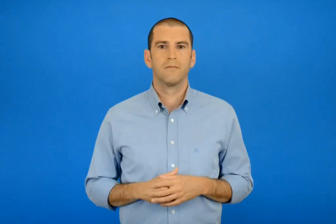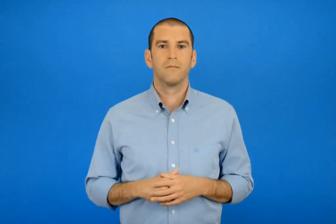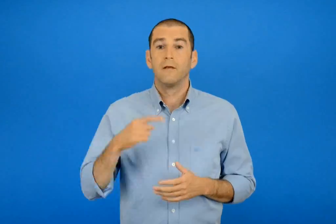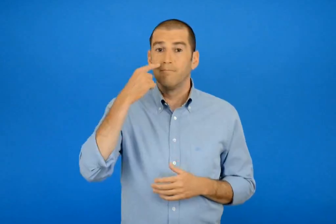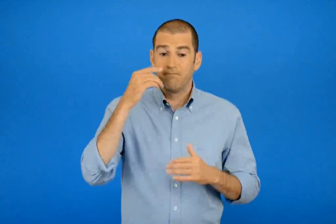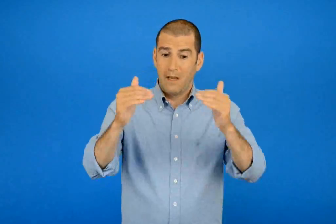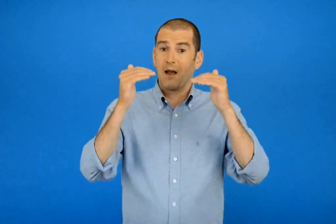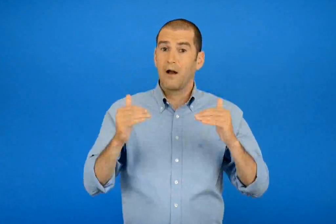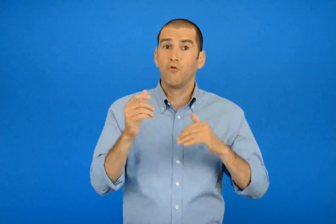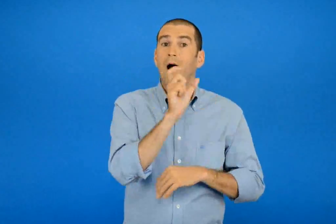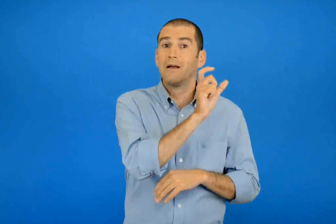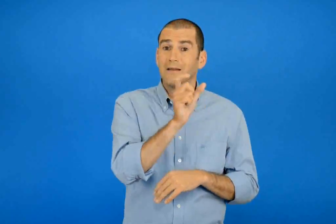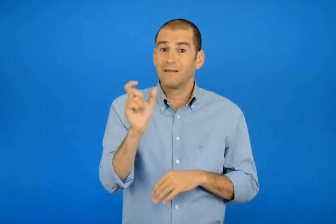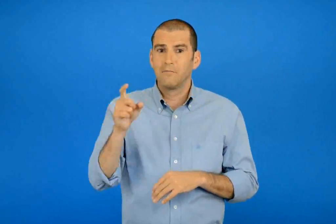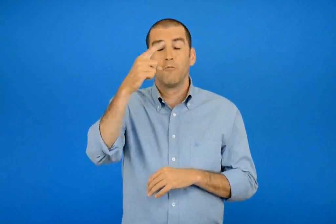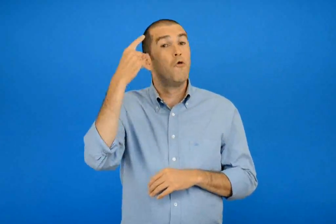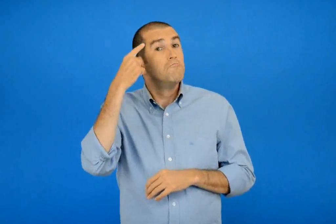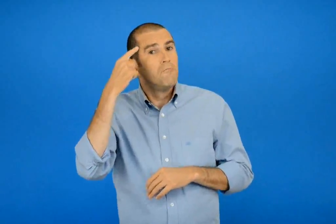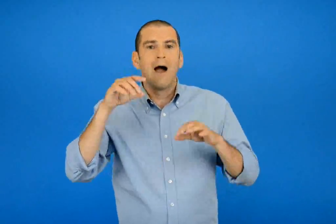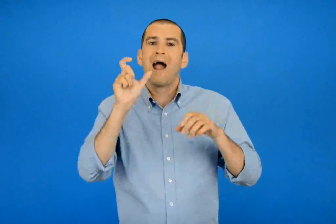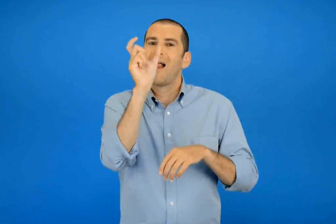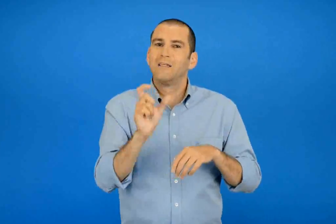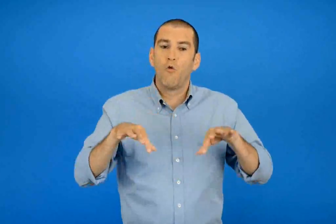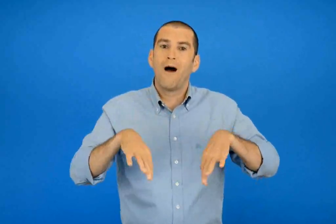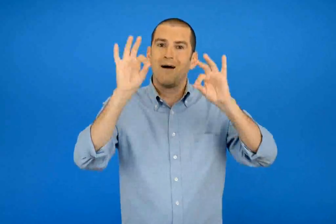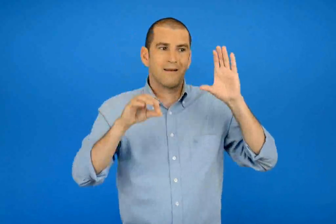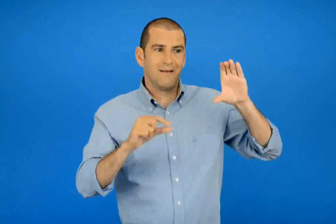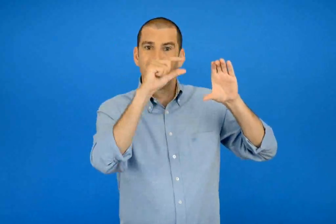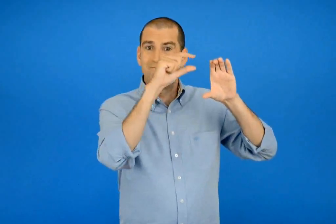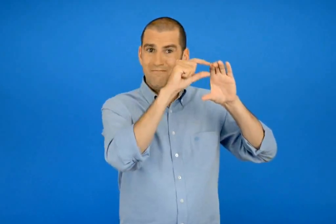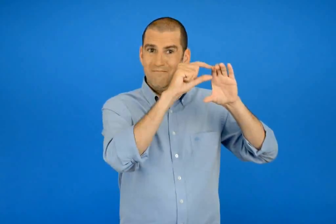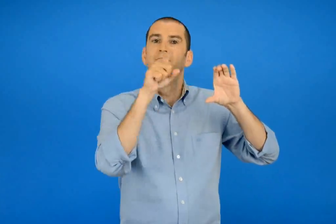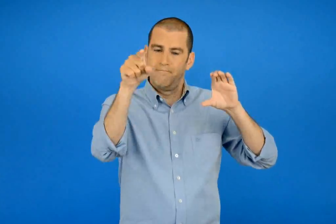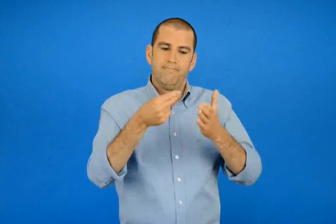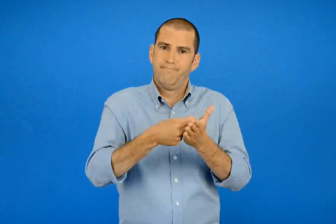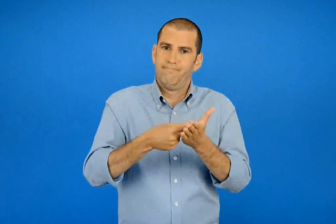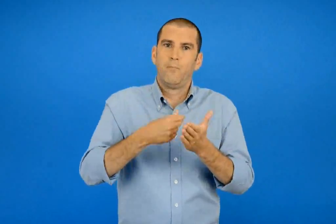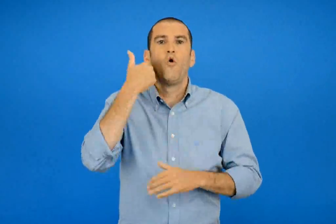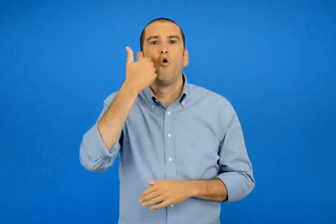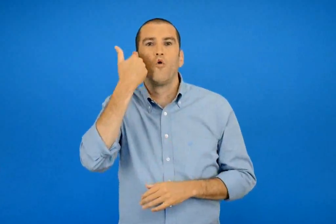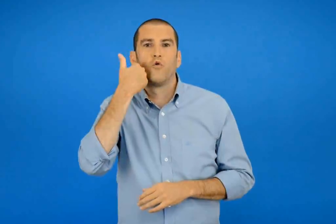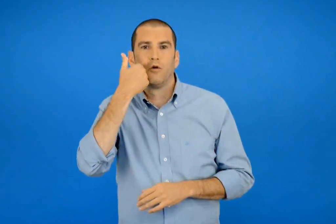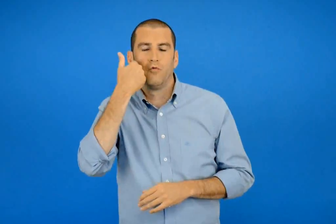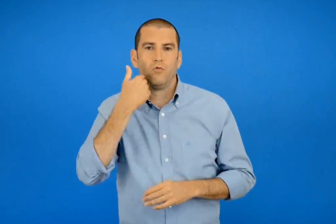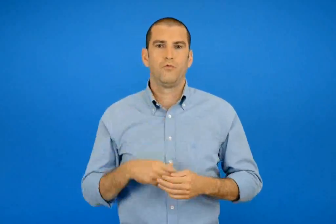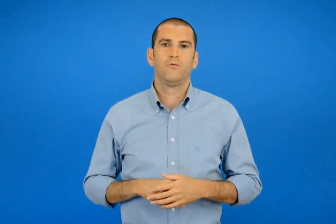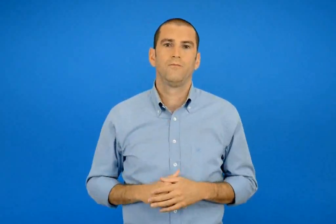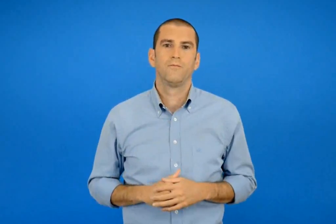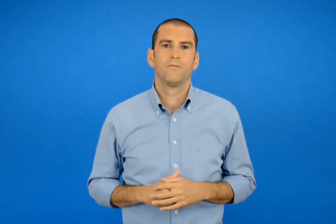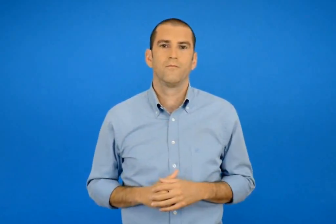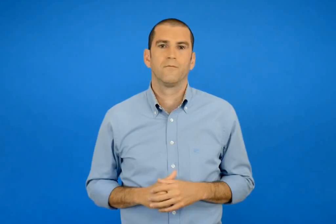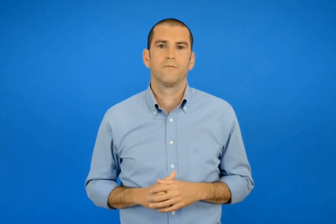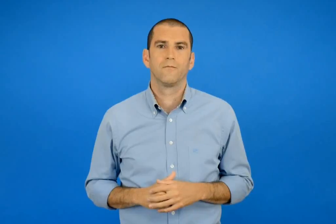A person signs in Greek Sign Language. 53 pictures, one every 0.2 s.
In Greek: χρωμάτισε κόκκινες όσες από τις παρακάτω λέξεις νομίζεις ότι βρίσκονται στην αρχή του λεξικού
